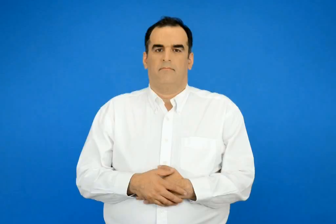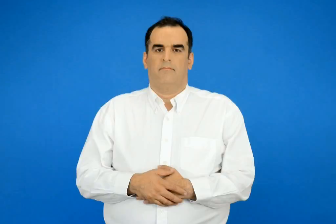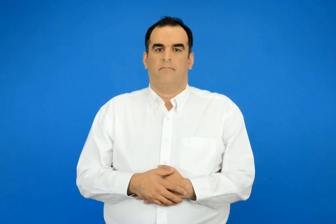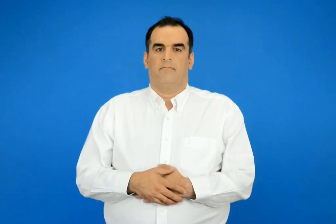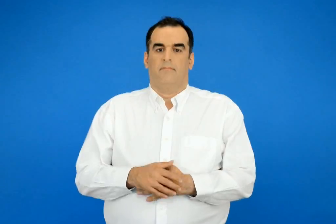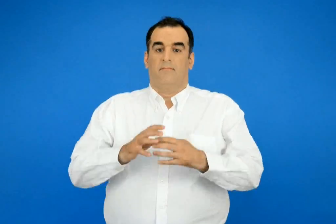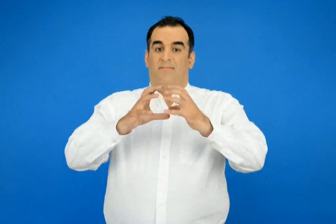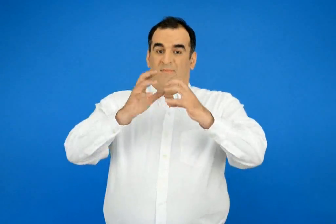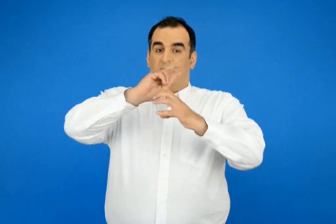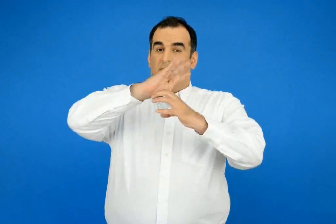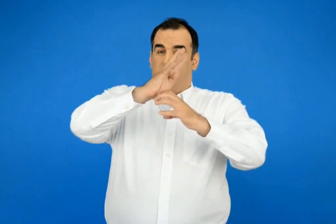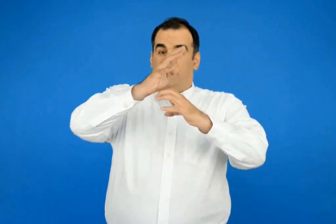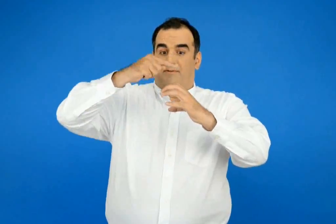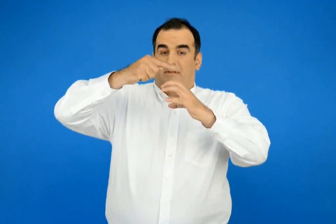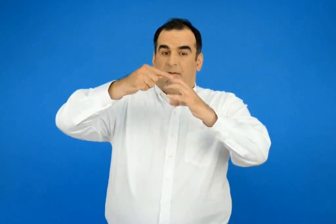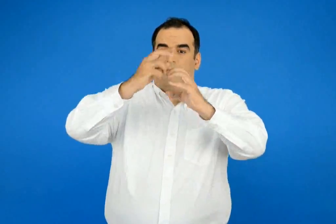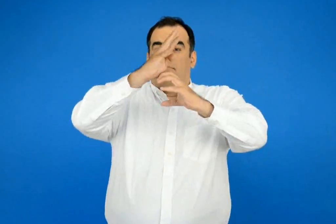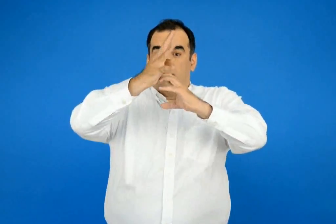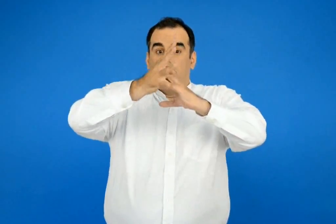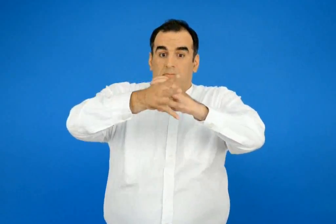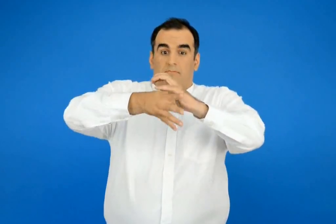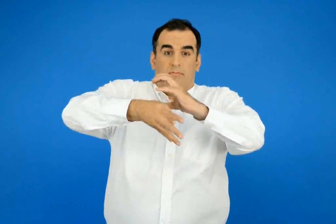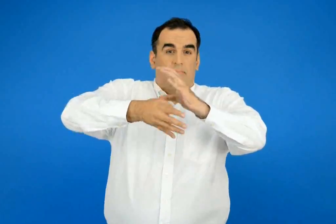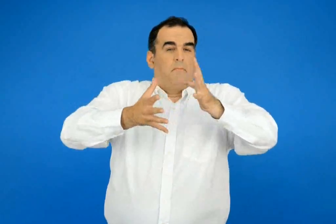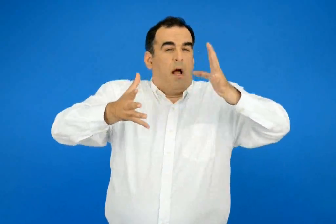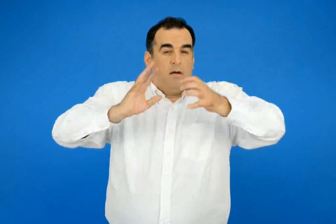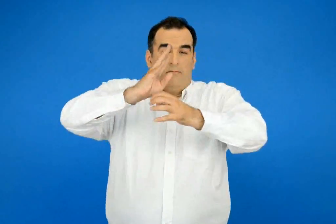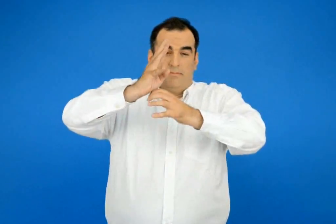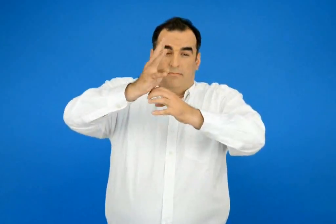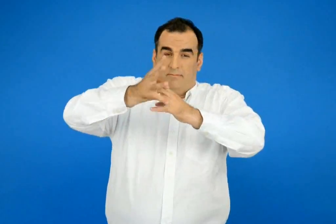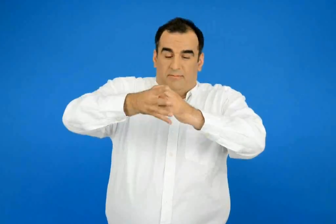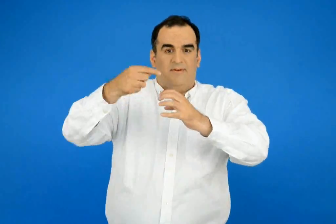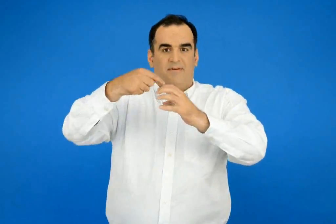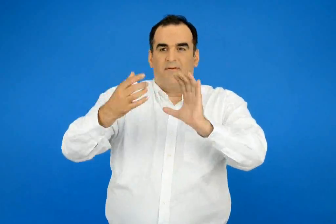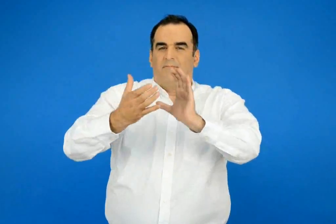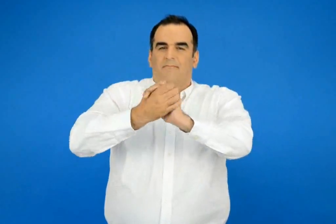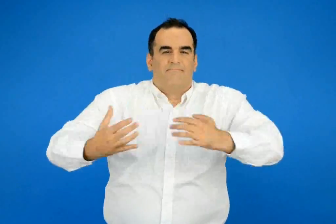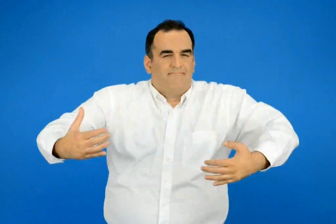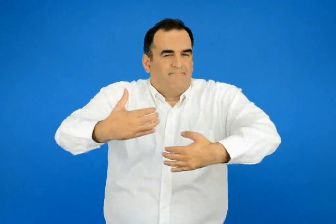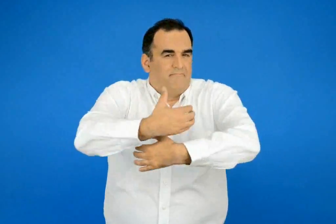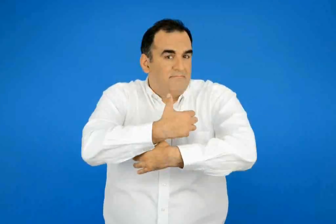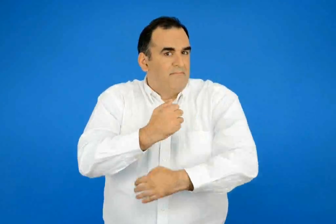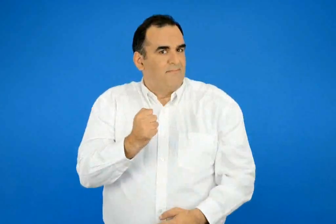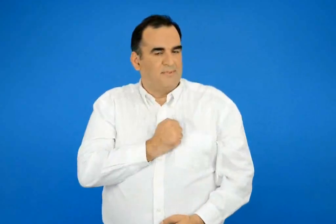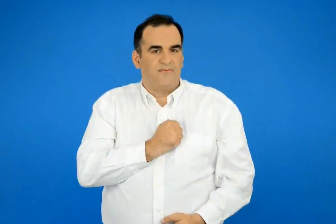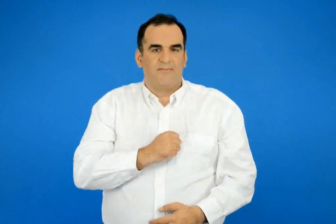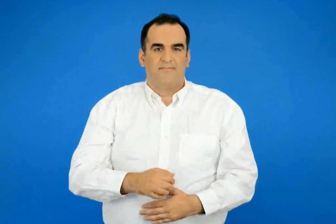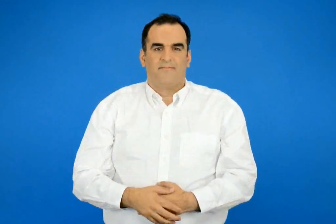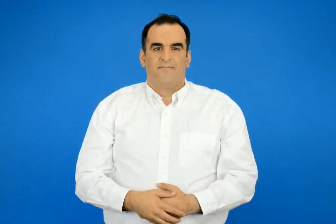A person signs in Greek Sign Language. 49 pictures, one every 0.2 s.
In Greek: ο κύκλος θα γινότανε πολύ πολύ μεγάλος κι ολόκληρη τη γη μας θα αγκάλιαζε θαρρώ
